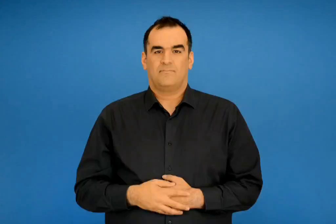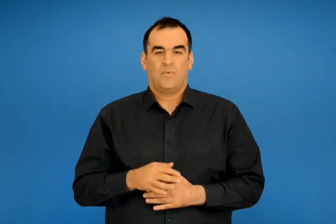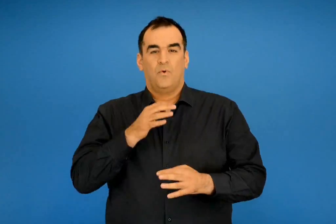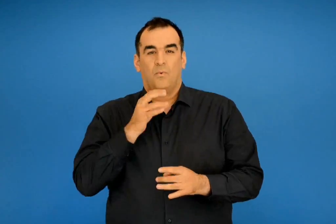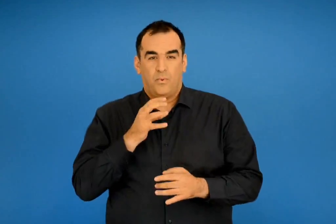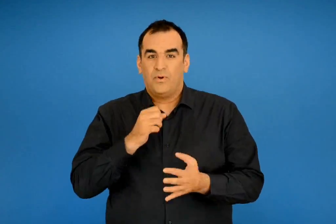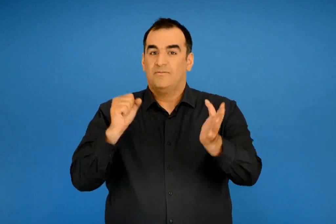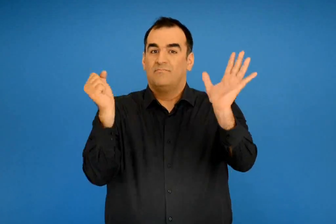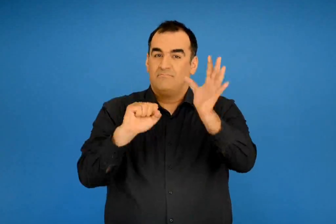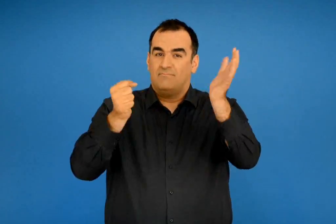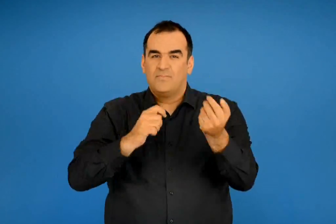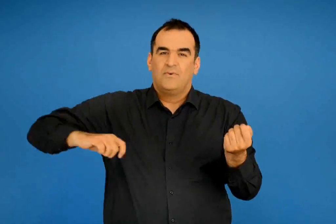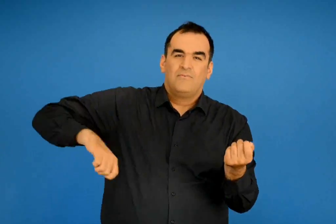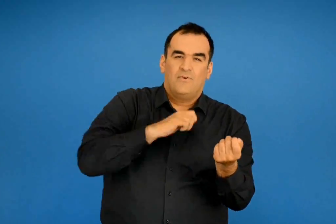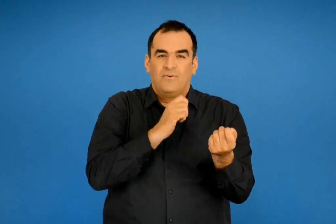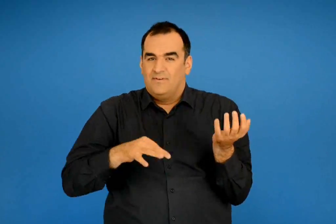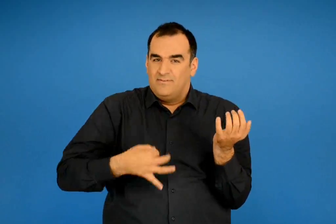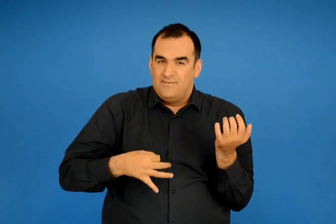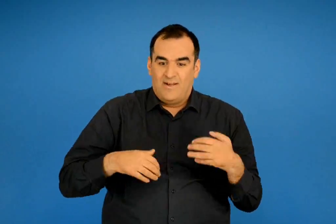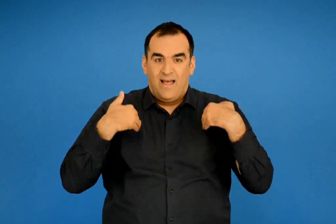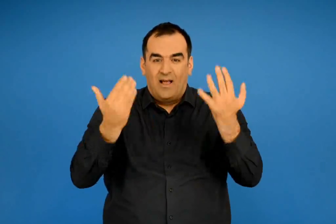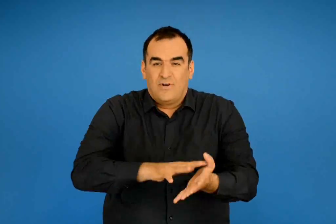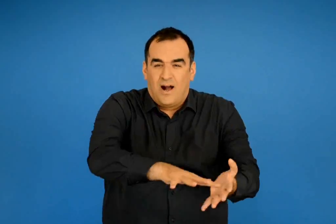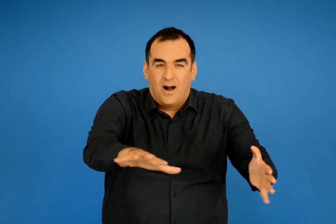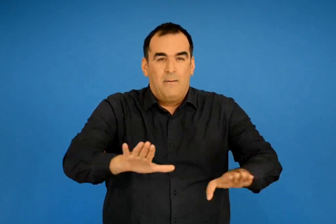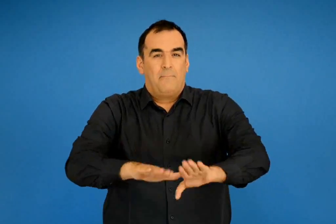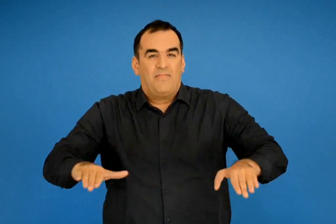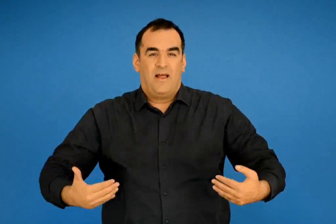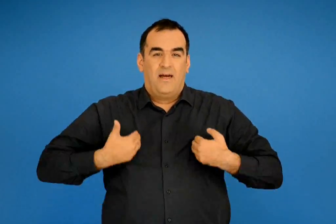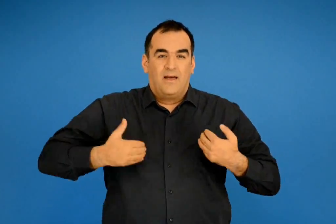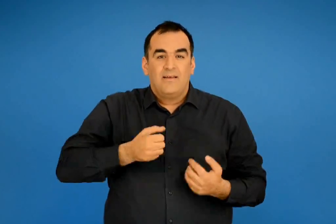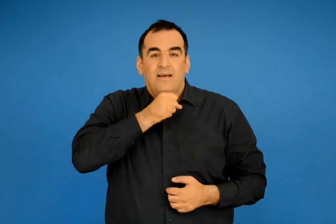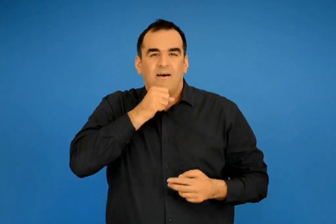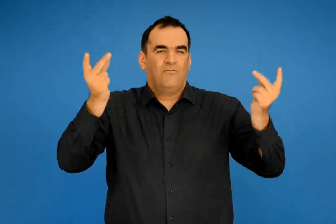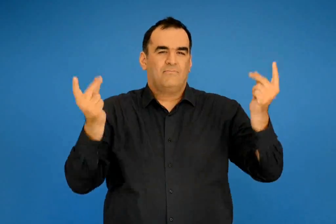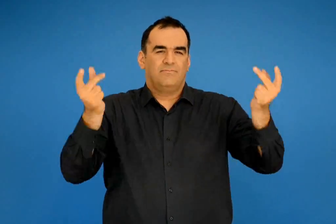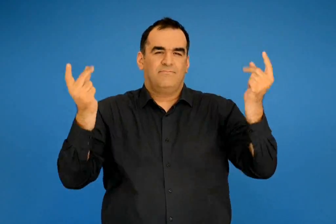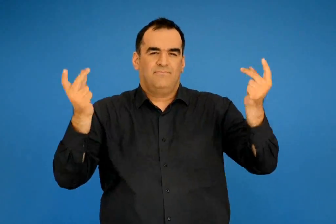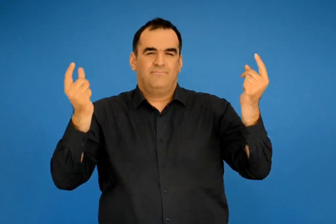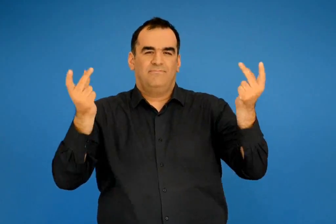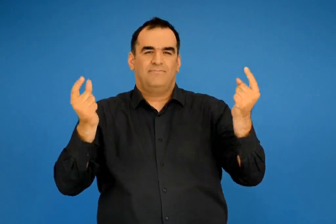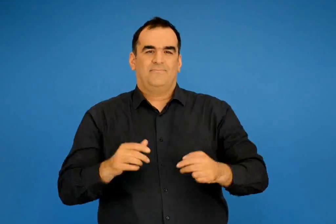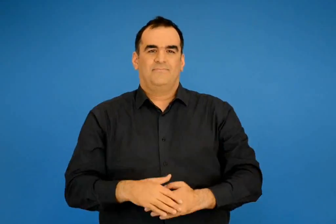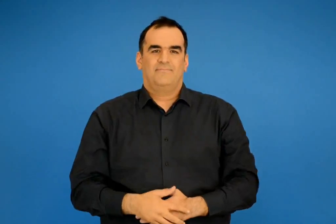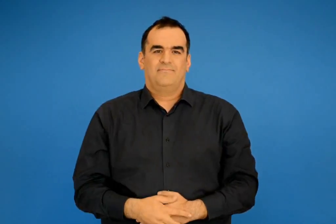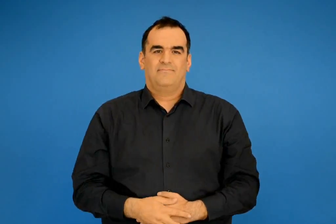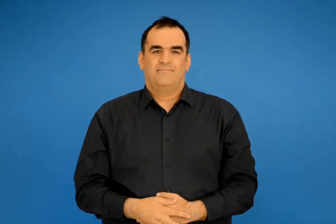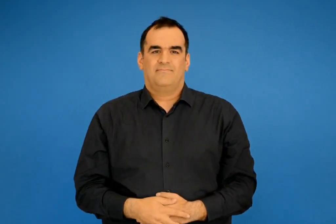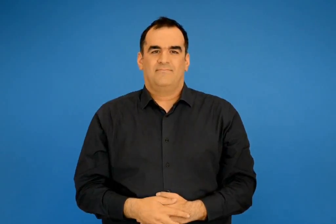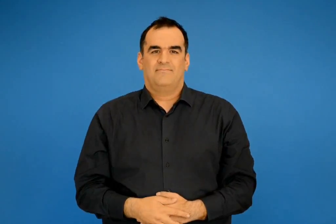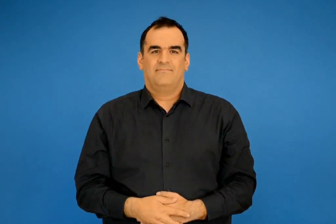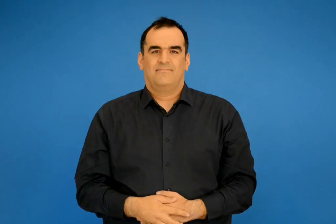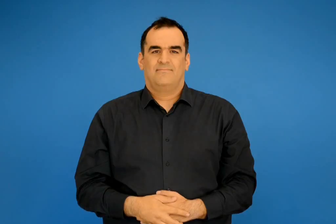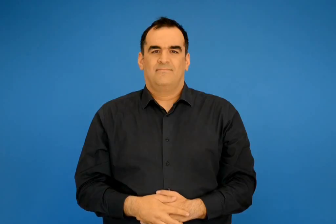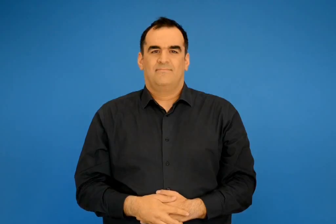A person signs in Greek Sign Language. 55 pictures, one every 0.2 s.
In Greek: με κλαρίνα και με ντέφια με λαούτα και βιολιά θα χορέψουμε στα αλώνι νέοι γεροί και παιδιά
